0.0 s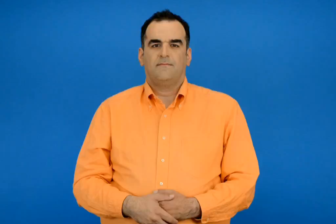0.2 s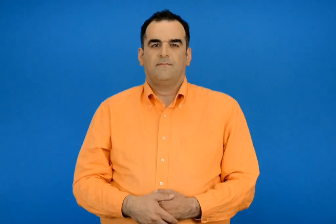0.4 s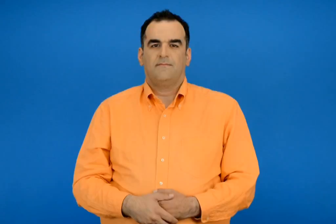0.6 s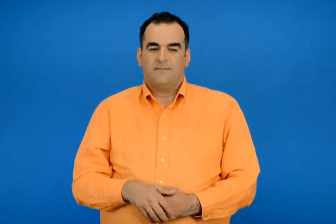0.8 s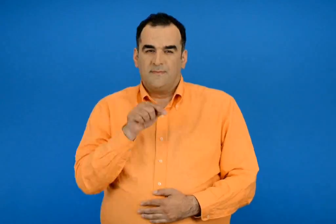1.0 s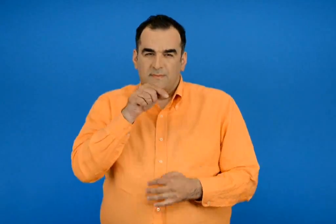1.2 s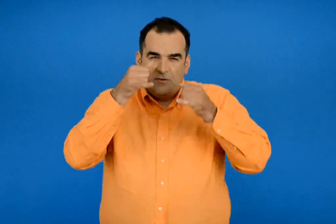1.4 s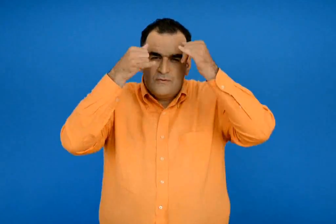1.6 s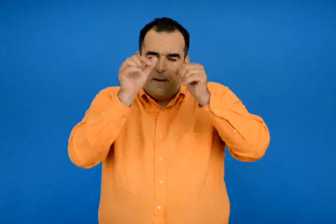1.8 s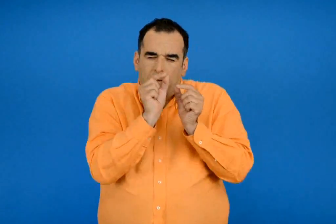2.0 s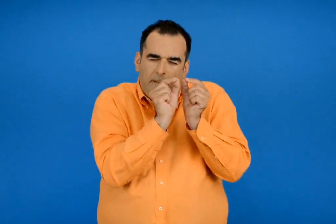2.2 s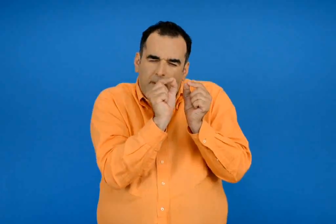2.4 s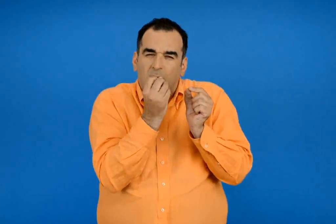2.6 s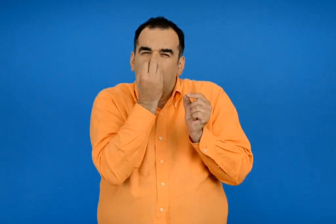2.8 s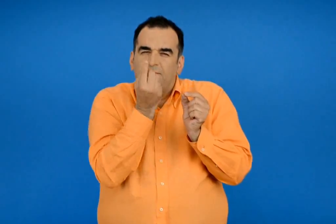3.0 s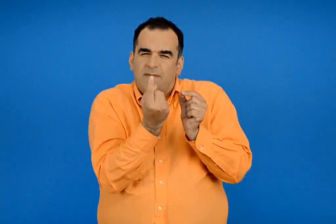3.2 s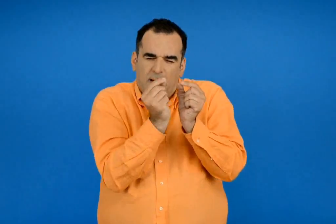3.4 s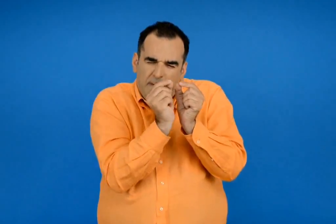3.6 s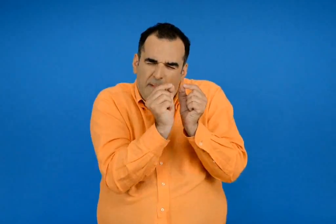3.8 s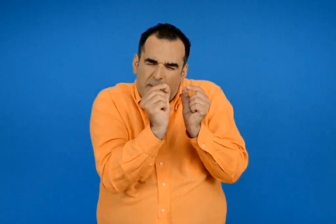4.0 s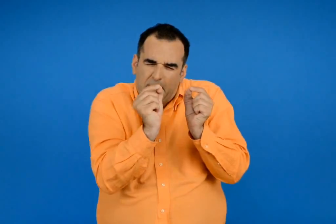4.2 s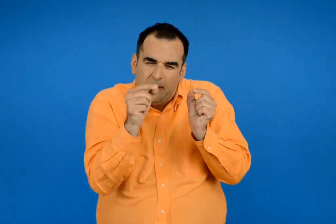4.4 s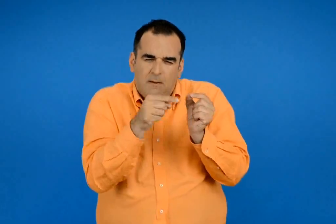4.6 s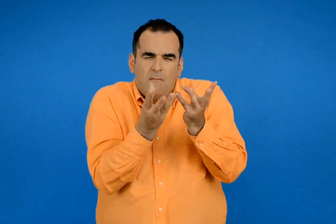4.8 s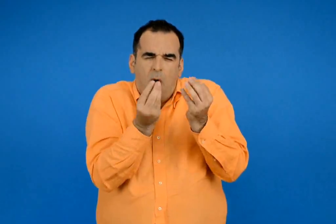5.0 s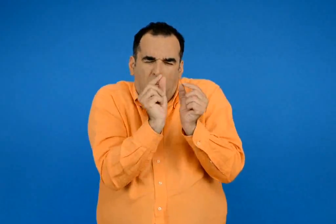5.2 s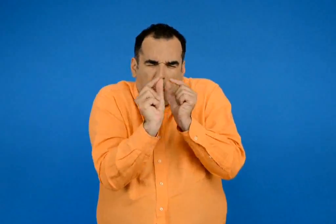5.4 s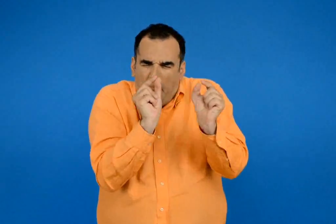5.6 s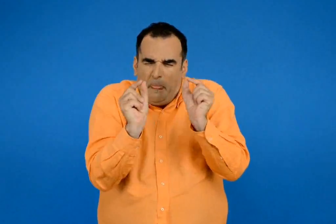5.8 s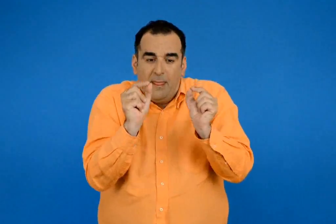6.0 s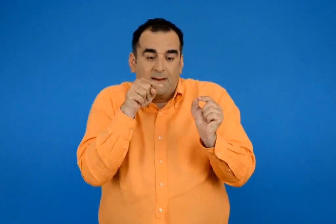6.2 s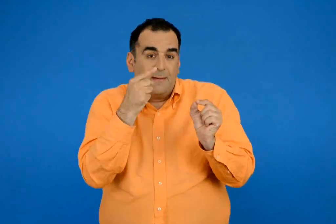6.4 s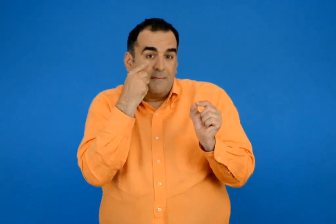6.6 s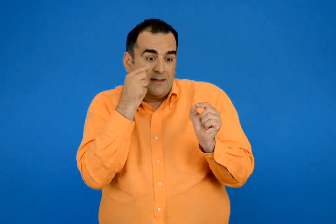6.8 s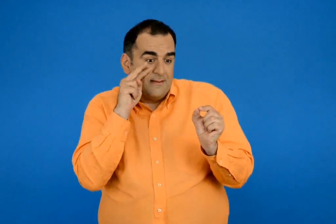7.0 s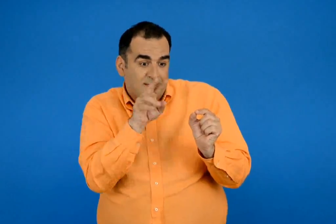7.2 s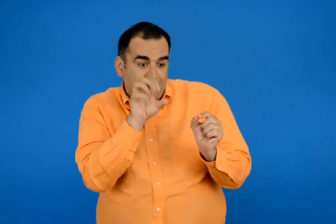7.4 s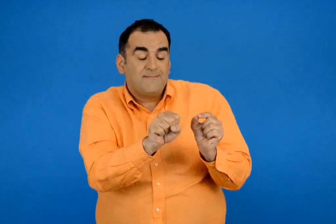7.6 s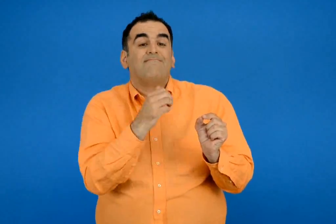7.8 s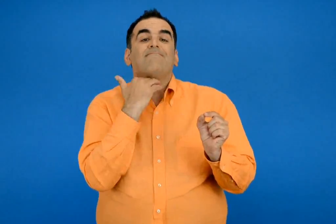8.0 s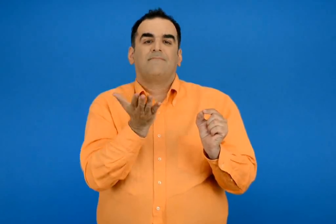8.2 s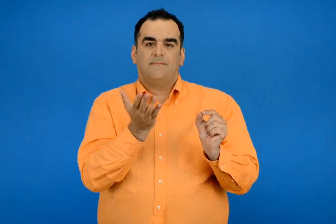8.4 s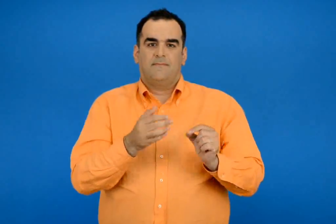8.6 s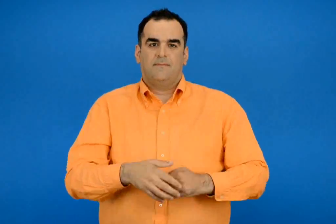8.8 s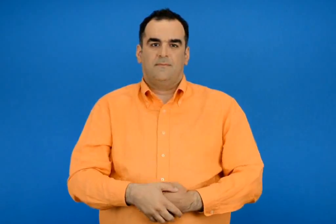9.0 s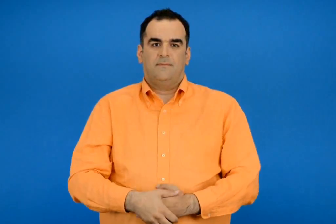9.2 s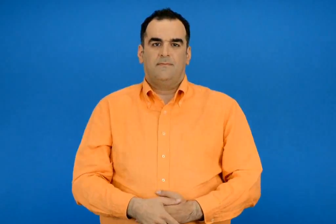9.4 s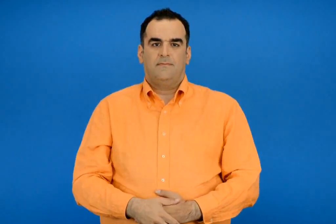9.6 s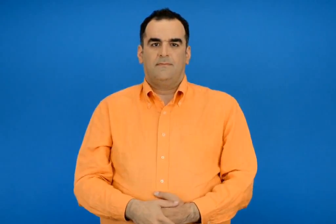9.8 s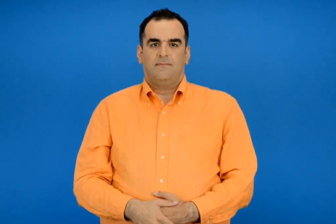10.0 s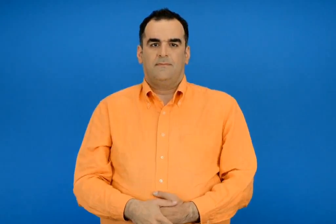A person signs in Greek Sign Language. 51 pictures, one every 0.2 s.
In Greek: αποτελείται από μικρούτσικα ζώα και φυτά πολλά από αυτά είναι τόσο μικρά που δε τα βλέπουμε με το μάτι
